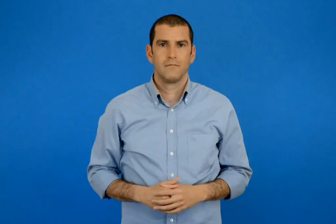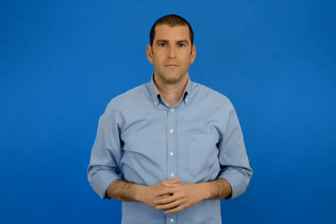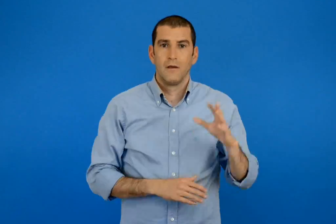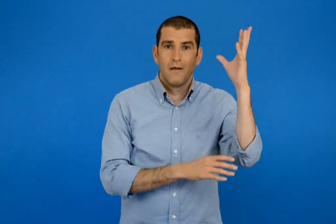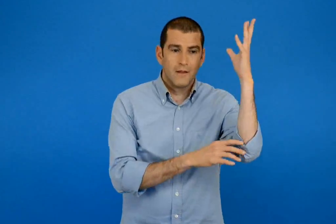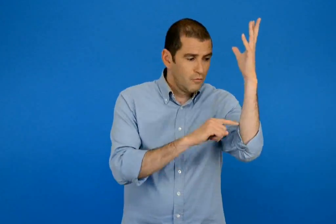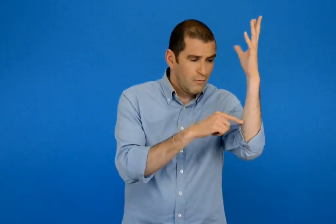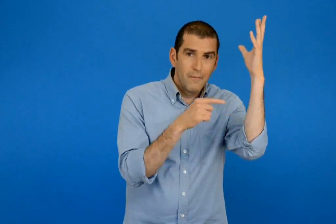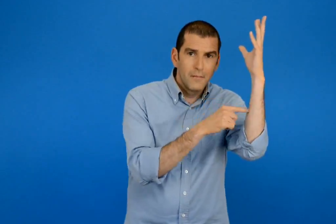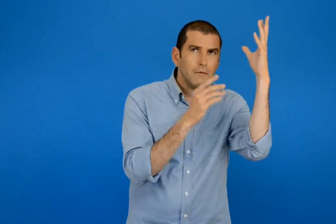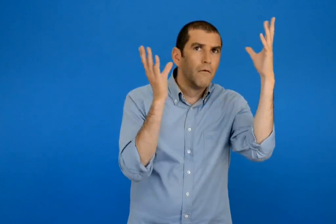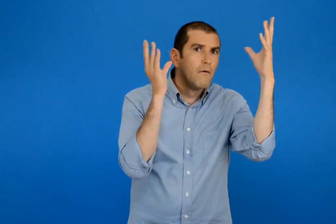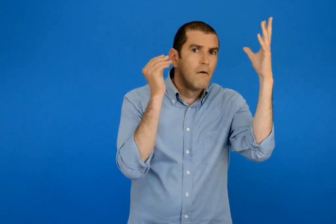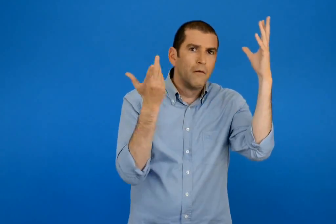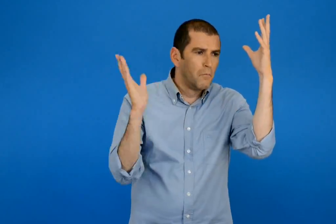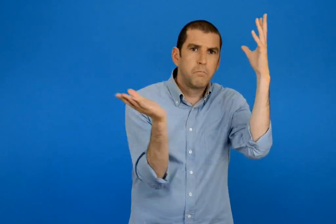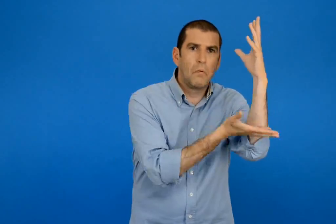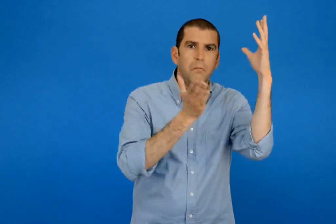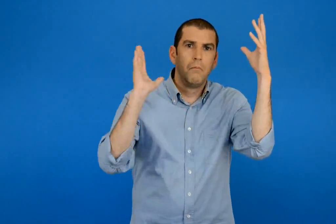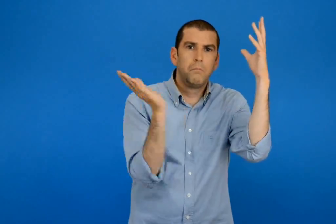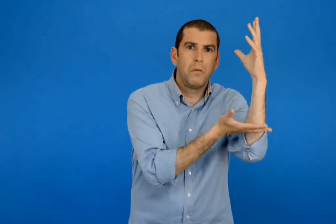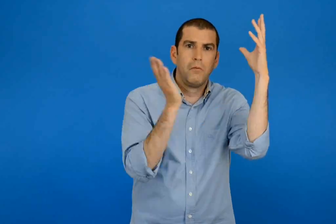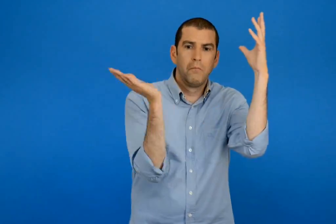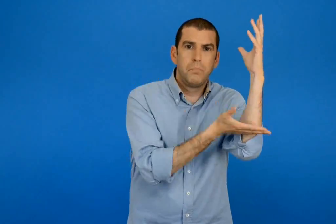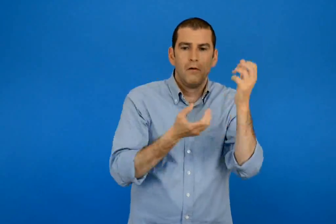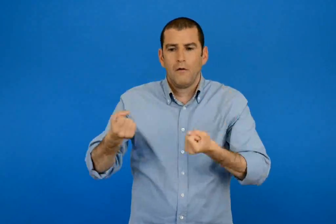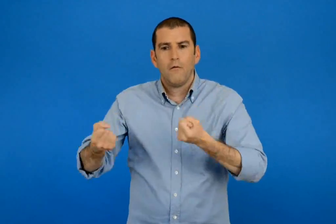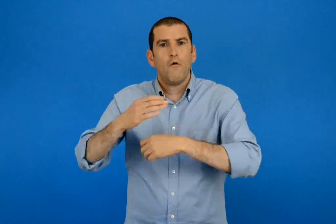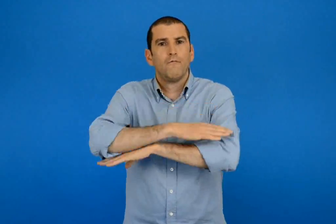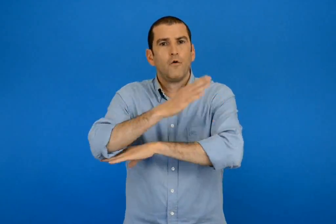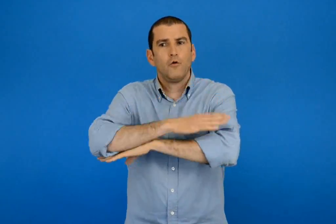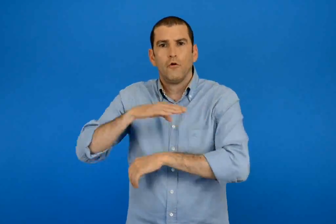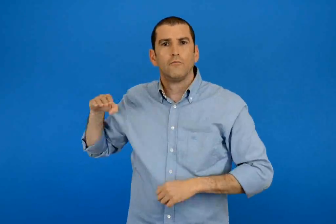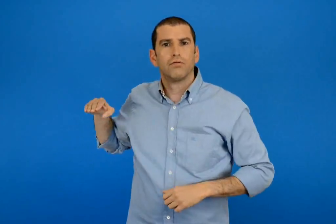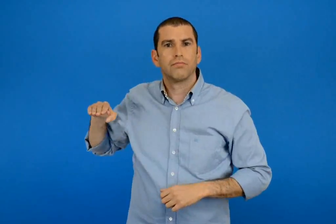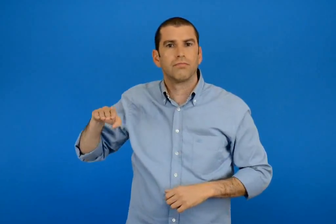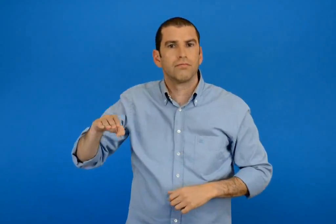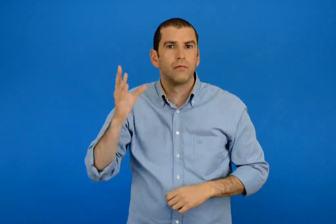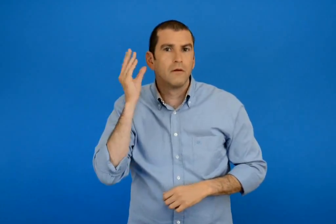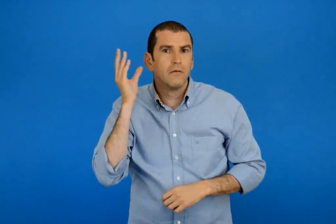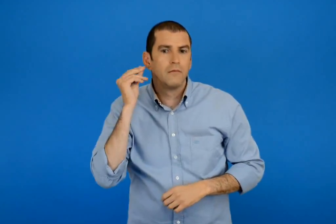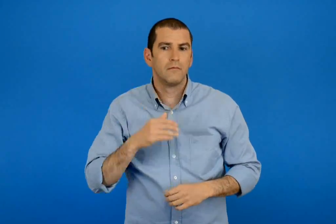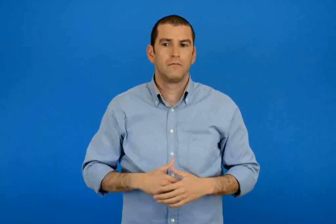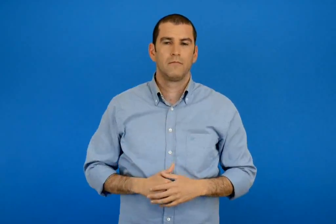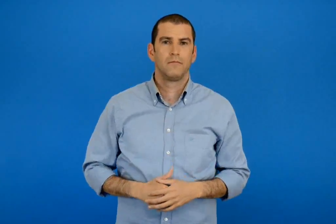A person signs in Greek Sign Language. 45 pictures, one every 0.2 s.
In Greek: από εκεί άκουσε τον ήχο του τσεκουριού και το θόρυβο που έκανε ένα φορτηγό
